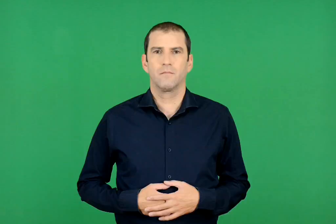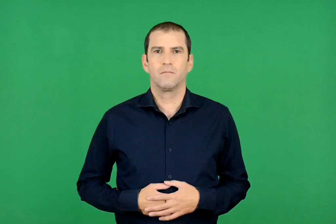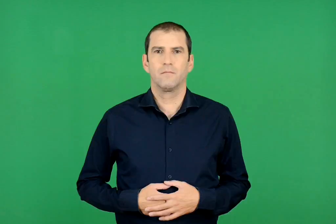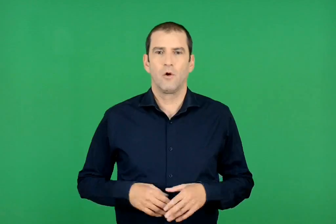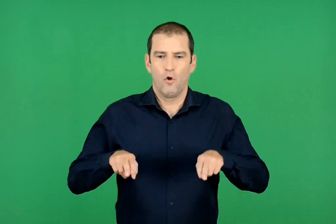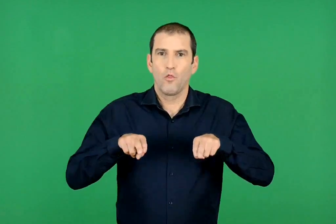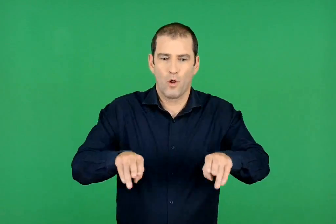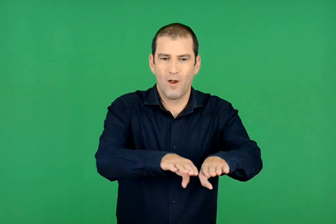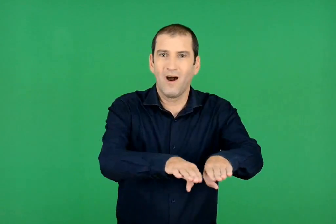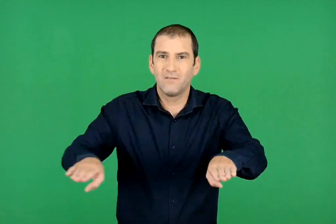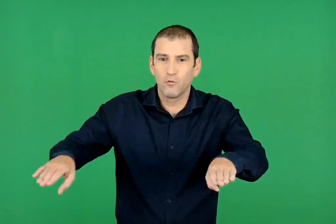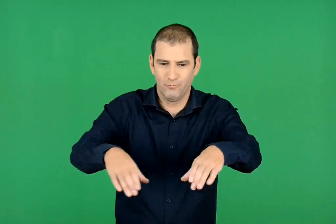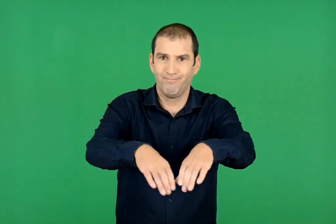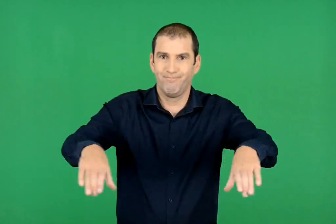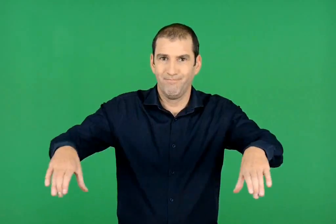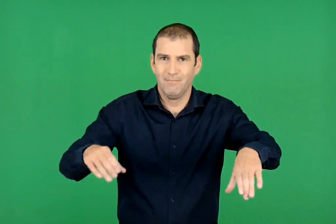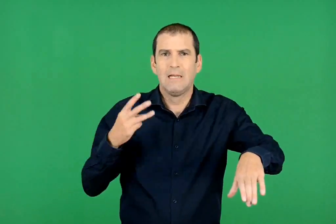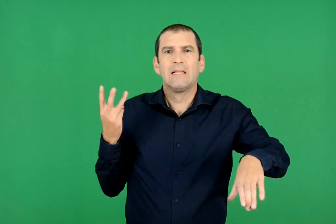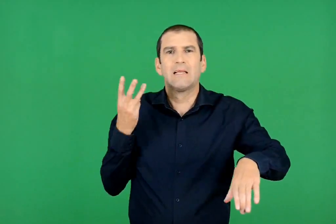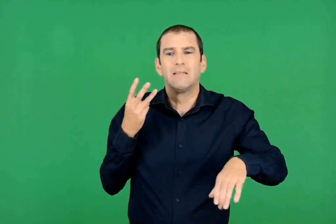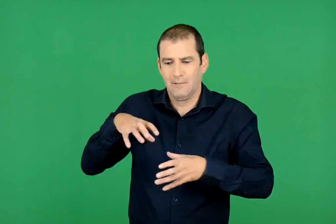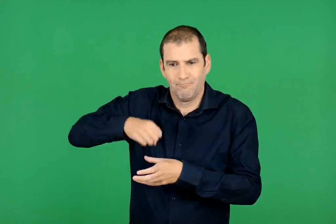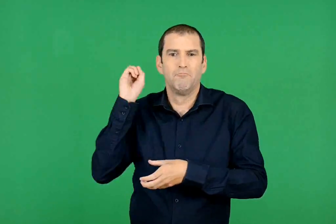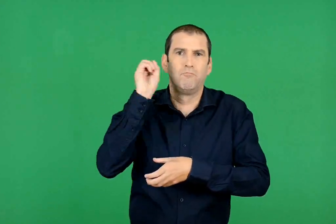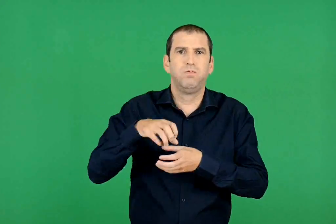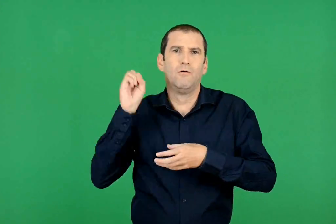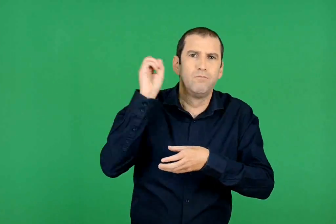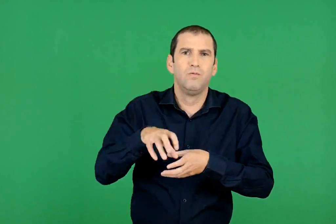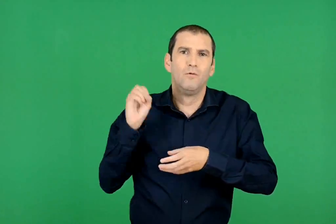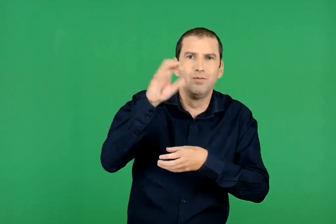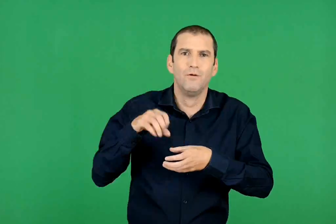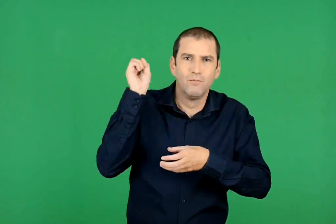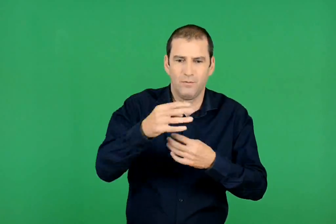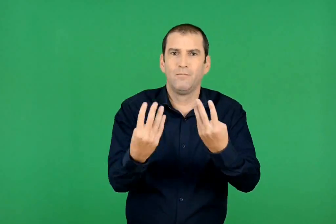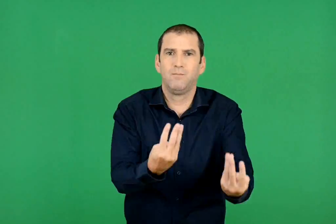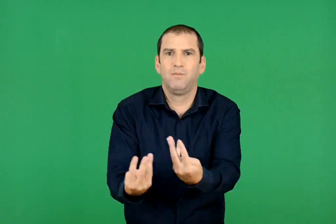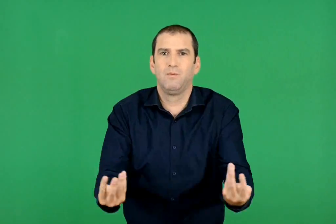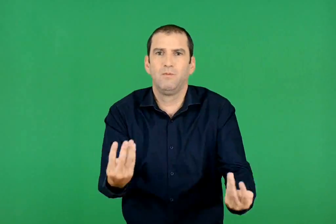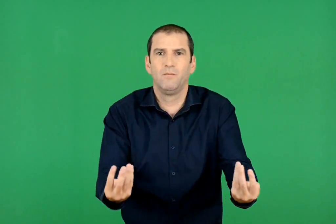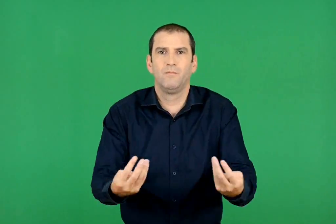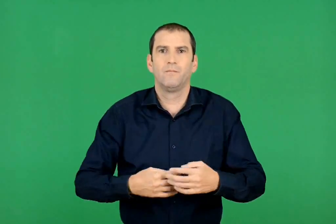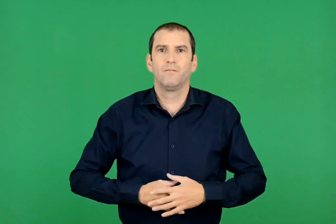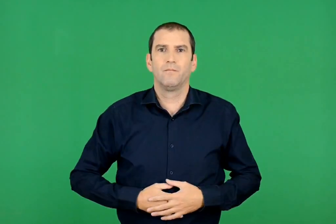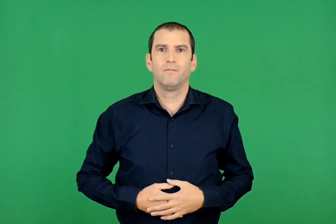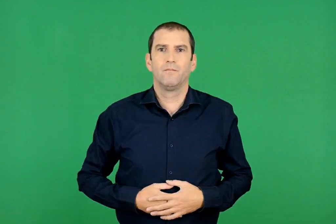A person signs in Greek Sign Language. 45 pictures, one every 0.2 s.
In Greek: βάλθηκαν να τις πετάνε με φόρα , λες κι ήτανε χαρτοπόλεμος , κατά την άσφαλτο
